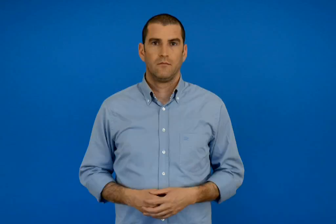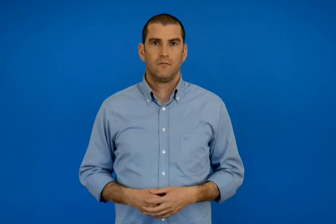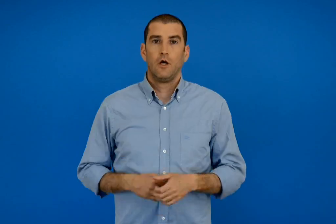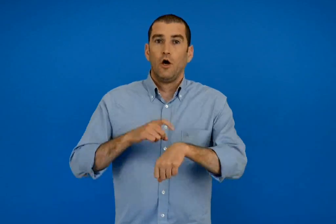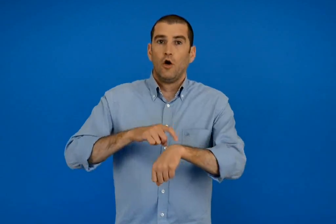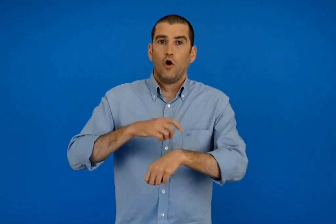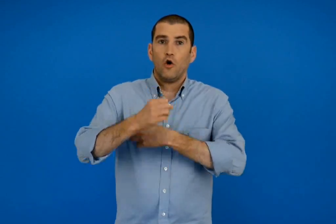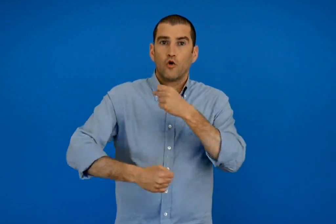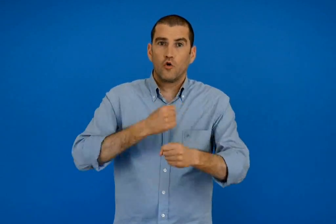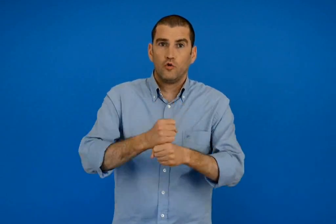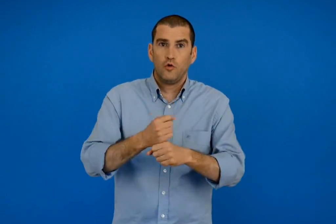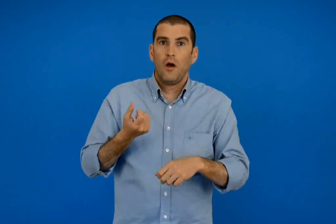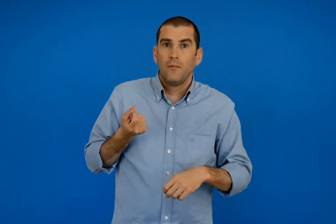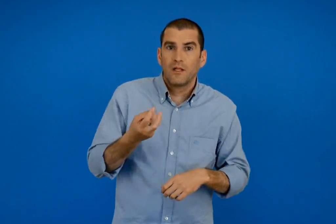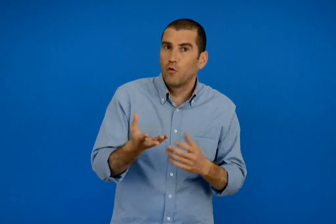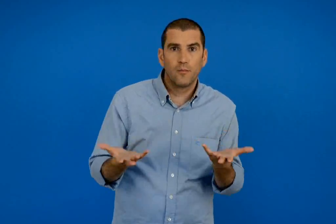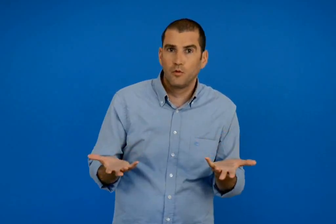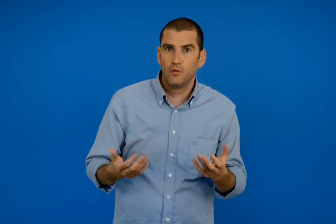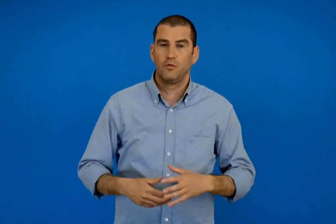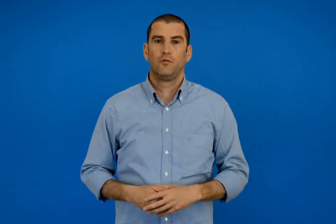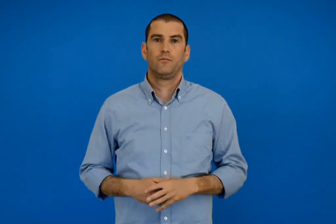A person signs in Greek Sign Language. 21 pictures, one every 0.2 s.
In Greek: πως μετράω το χρόνο ;
